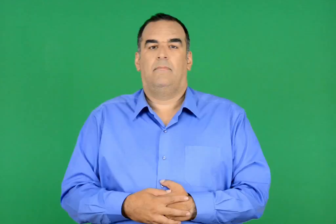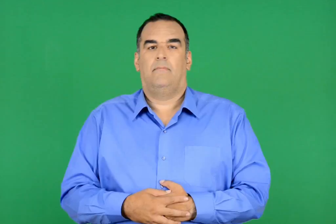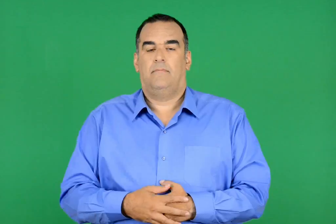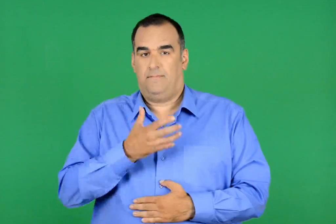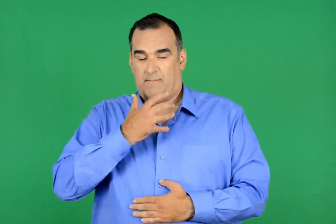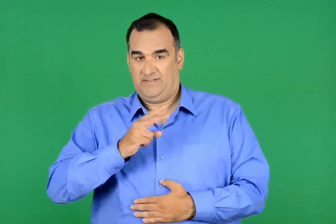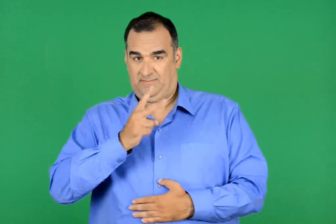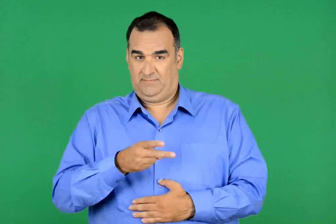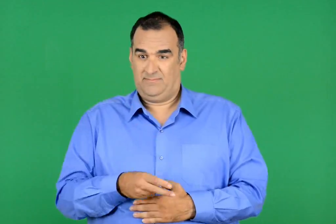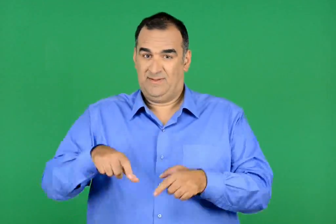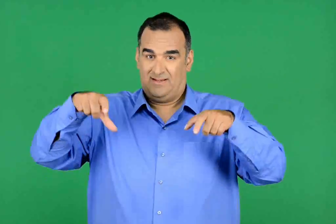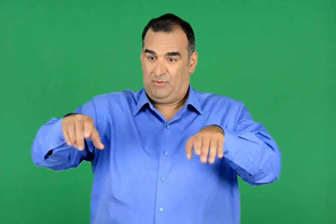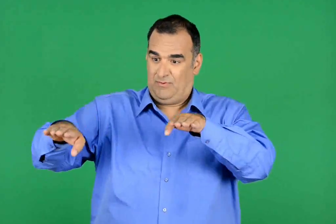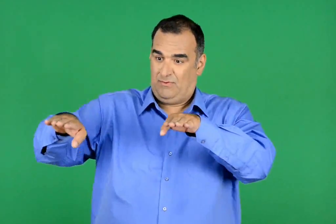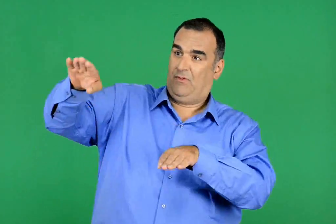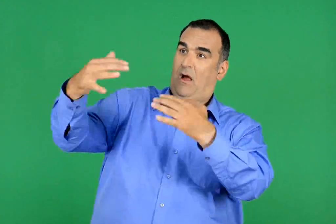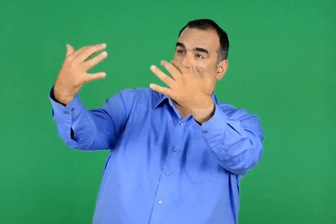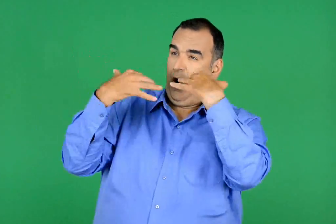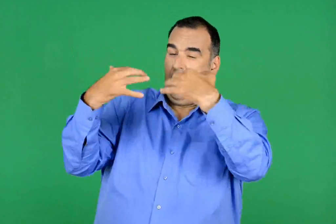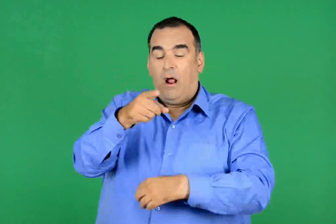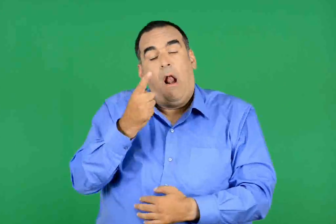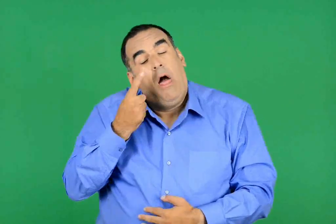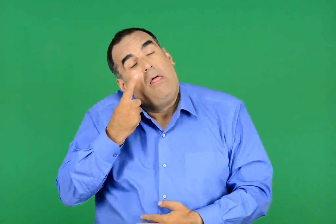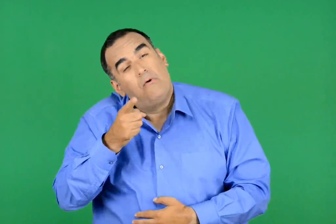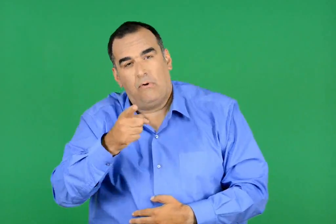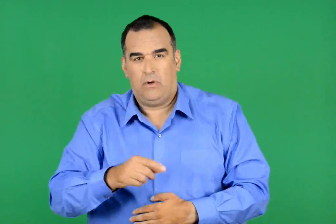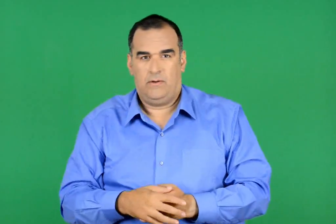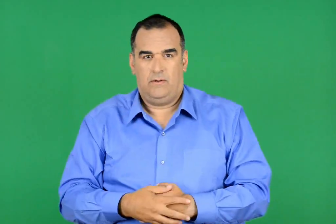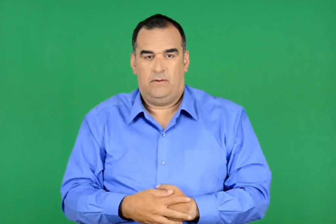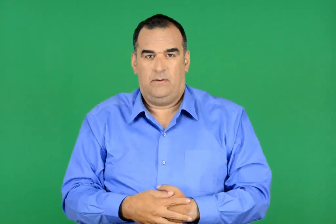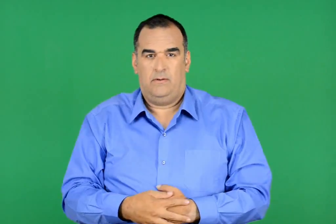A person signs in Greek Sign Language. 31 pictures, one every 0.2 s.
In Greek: να δούμε τι θα έκανες εσύ , αν σου τύχαινε η κατηφοριά
